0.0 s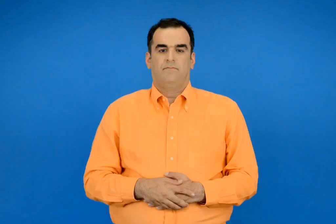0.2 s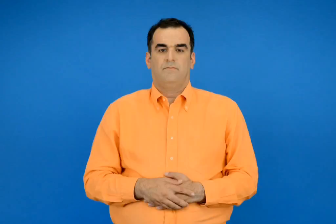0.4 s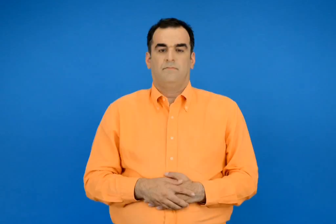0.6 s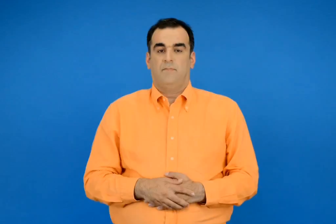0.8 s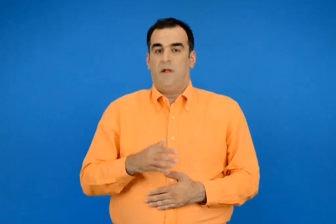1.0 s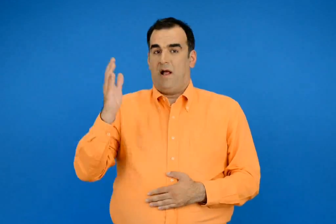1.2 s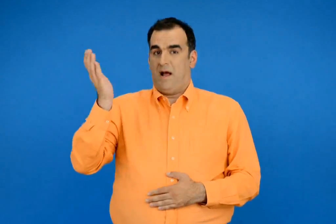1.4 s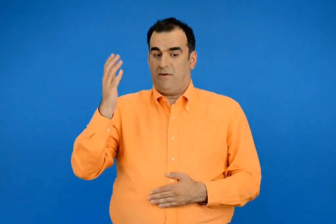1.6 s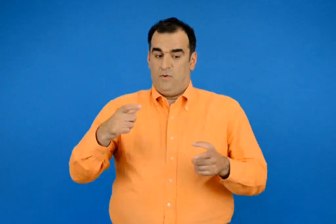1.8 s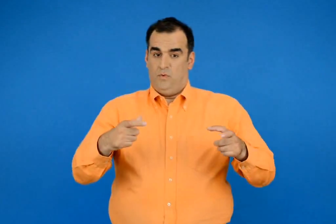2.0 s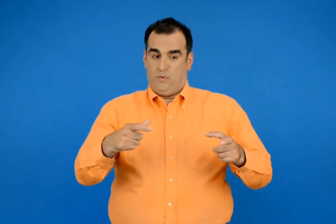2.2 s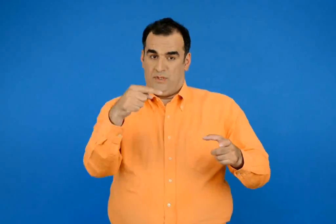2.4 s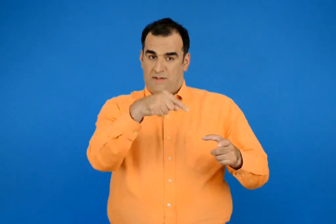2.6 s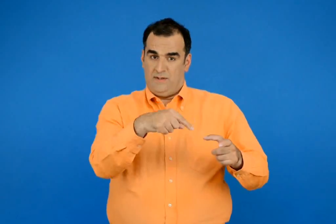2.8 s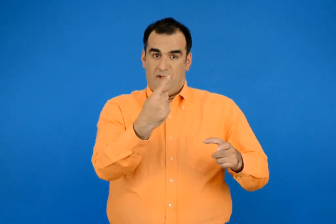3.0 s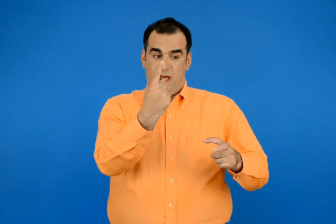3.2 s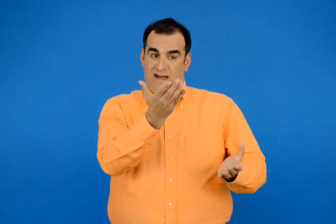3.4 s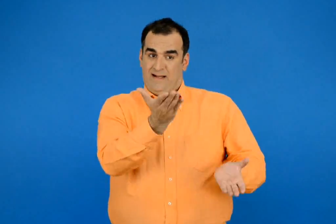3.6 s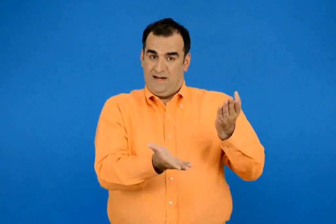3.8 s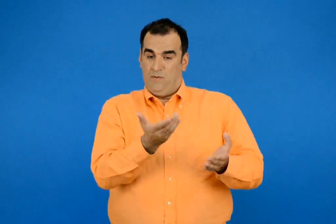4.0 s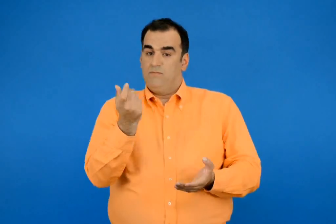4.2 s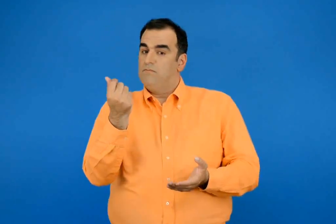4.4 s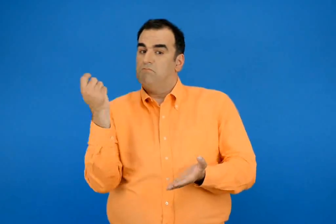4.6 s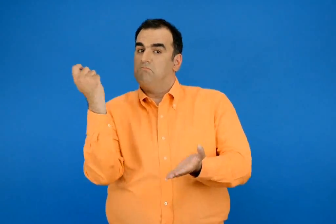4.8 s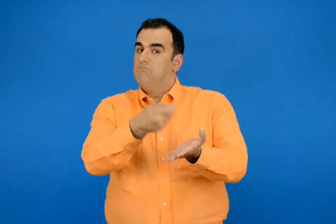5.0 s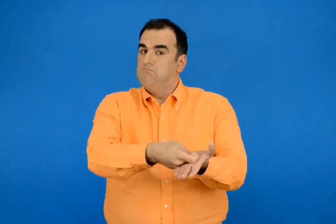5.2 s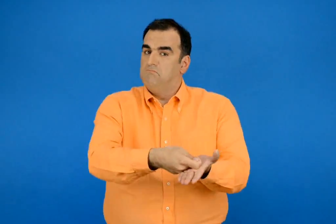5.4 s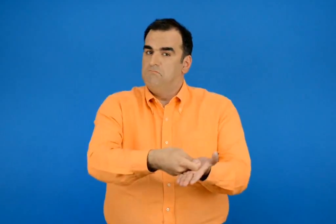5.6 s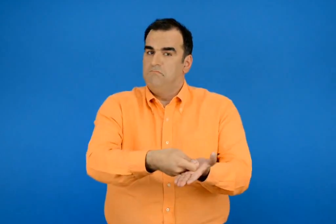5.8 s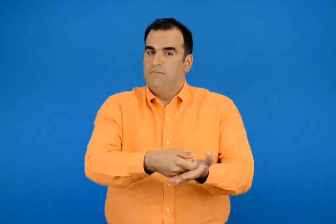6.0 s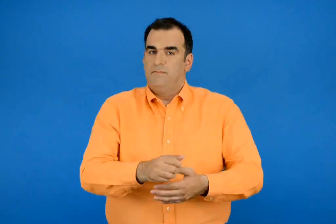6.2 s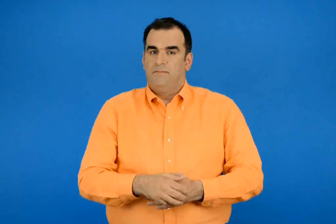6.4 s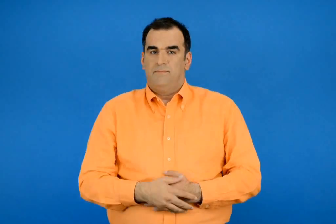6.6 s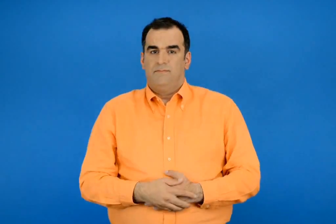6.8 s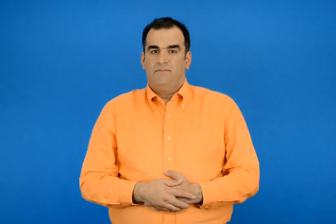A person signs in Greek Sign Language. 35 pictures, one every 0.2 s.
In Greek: αν αγόραζε τούρτα 1 κιλού θα πλήρωνε
